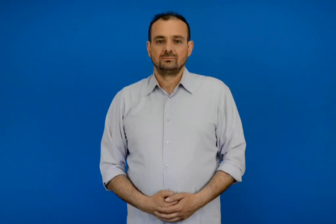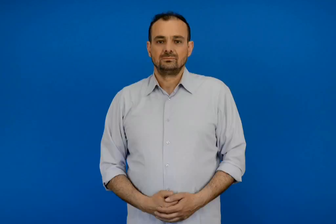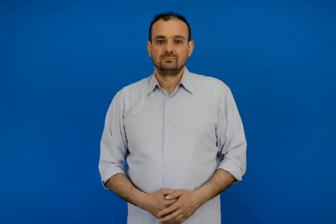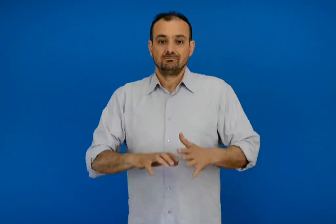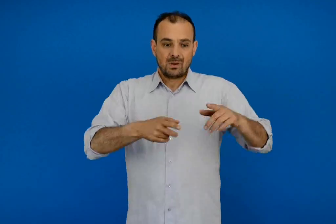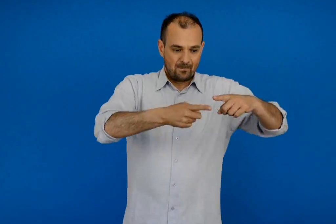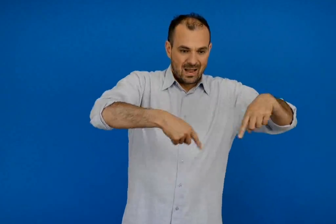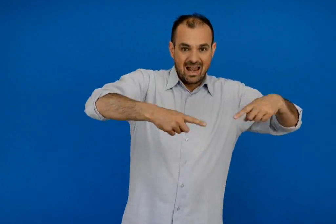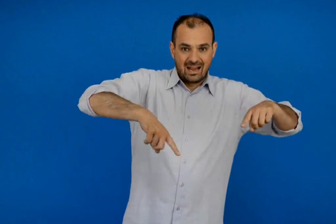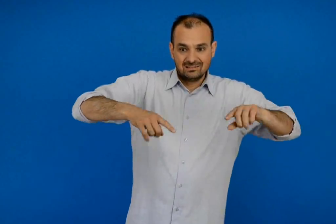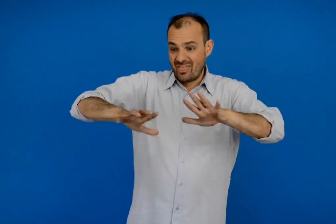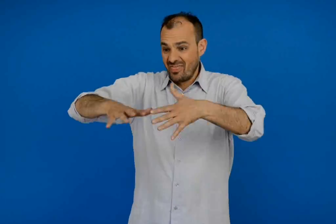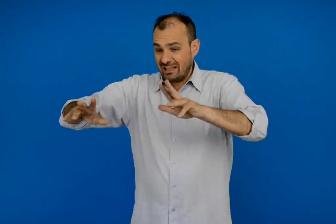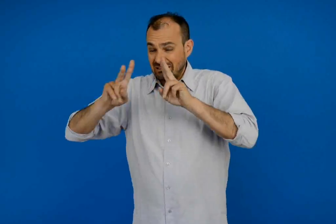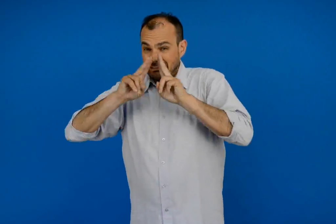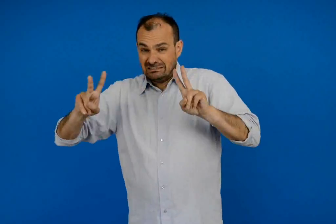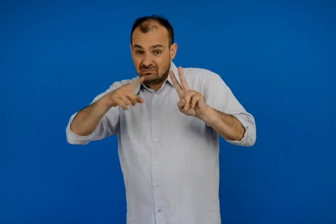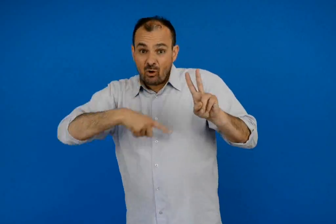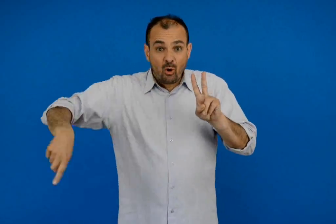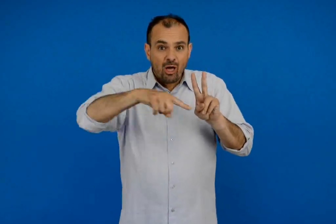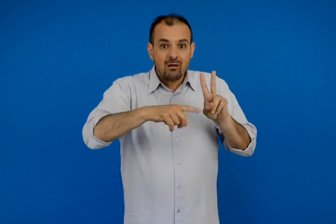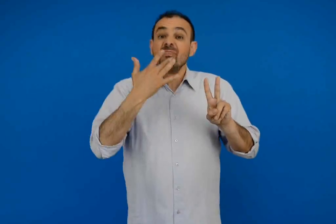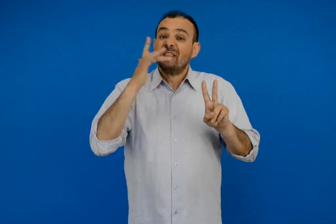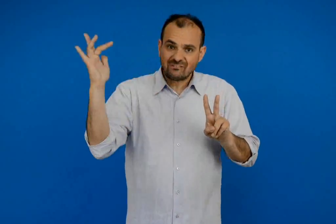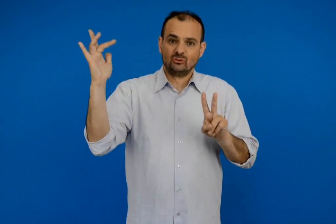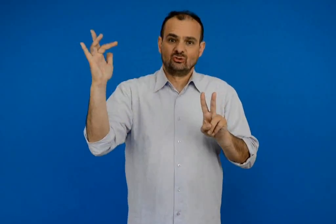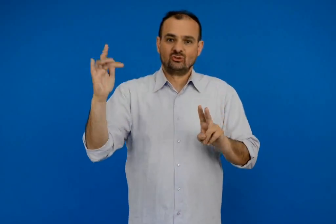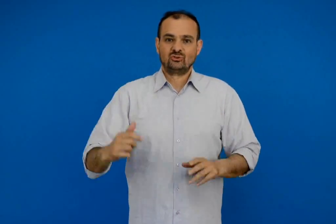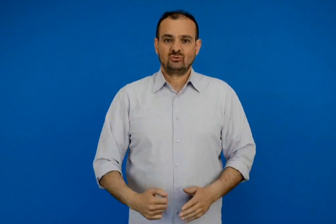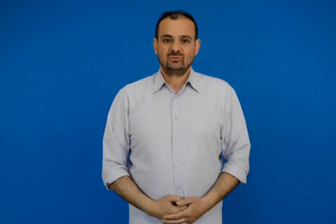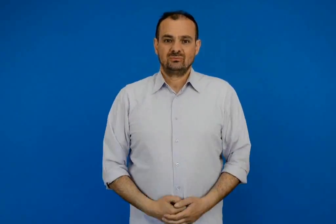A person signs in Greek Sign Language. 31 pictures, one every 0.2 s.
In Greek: ο θησαυρός είναι οι καθαρές θάλασσες και παραλίες
